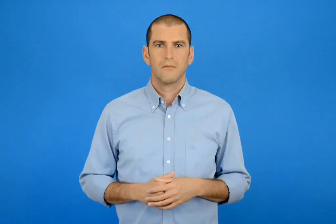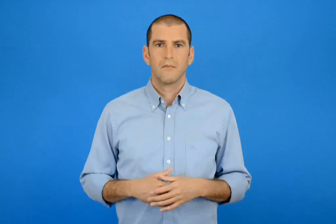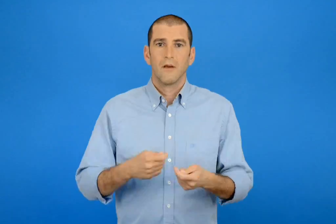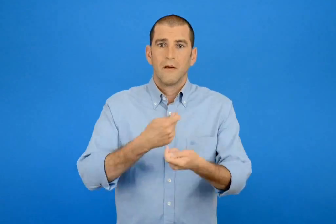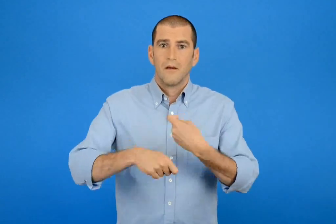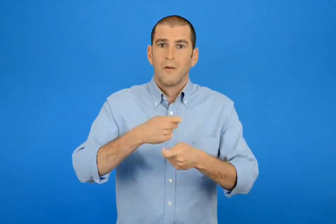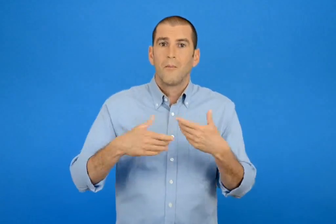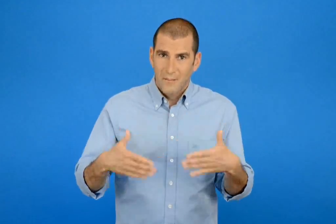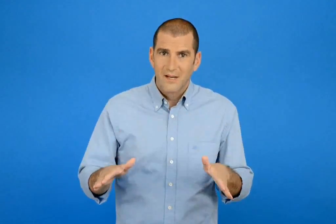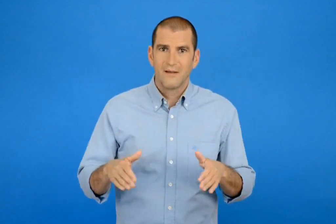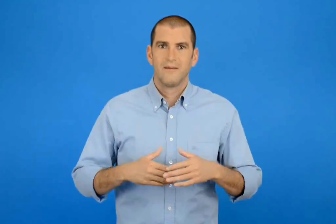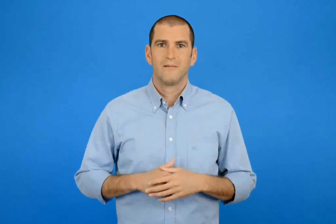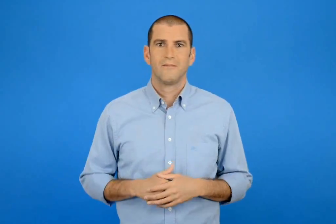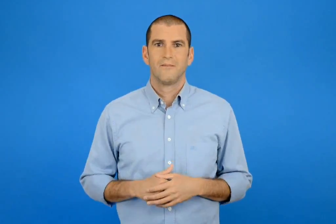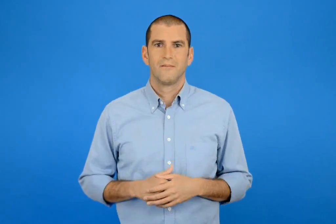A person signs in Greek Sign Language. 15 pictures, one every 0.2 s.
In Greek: αγόρασε
